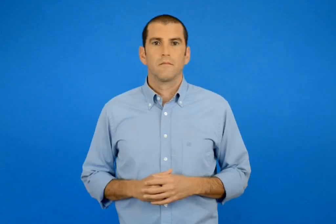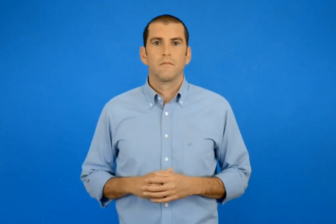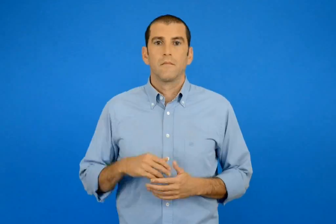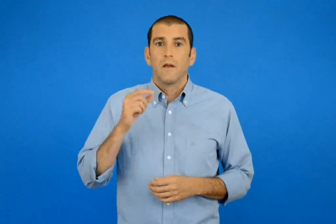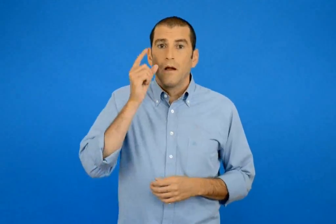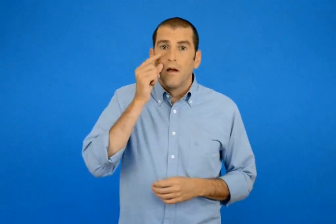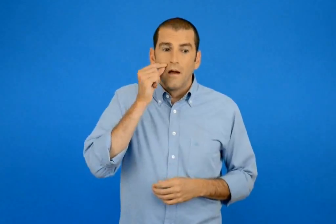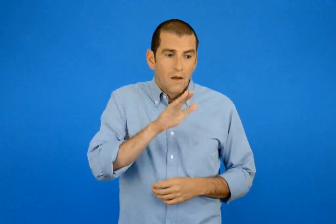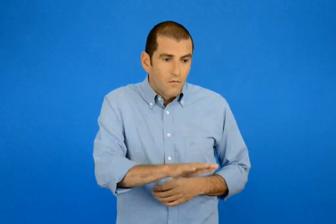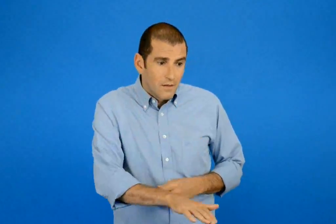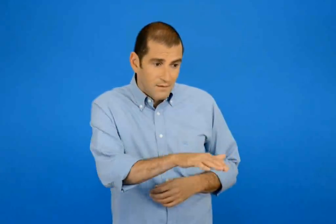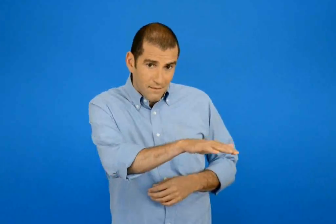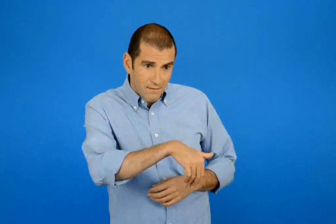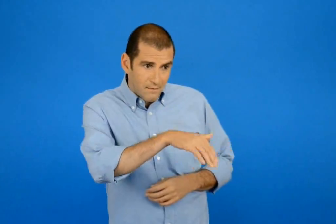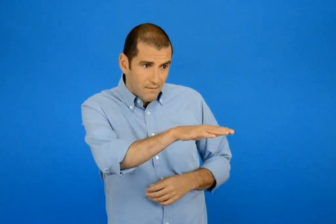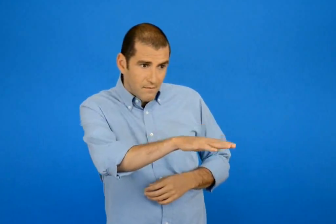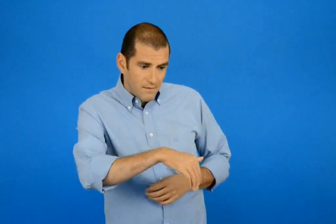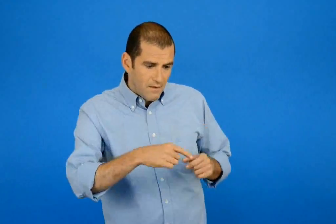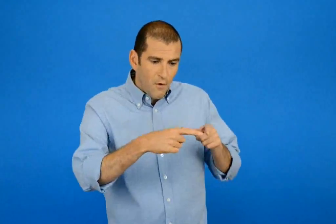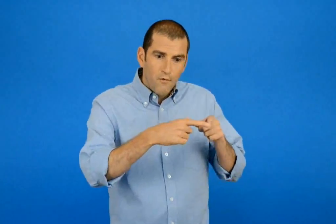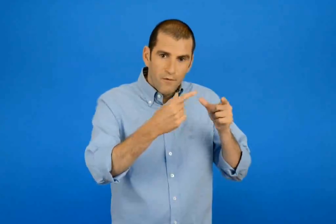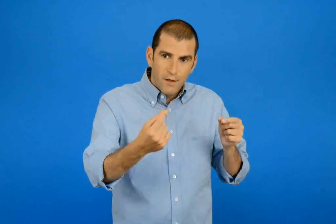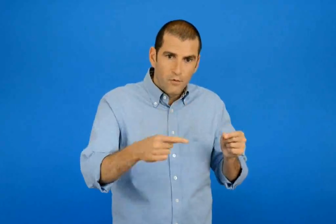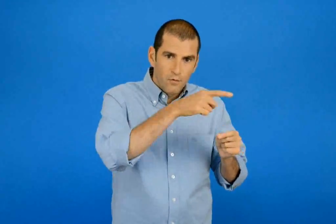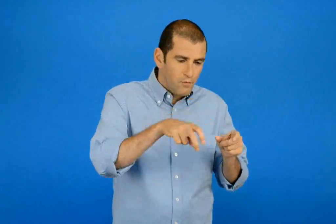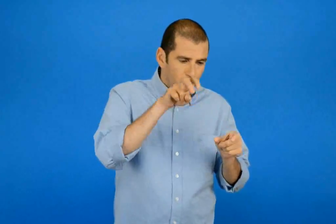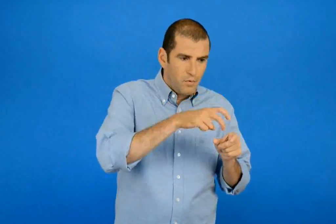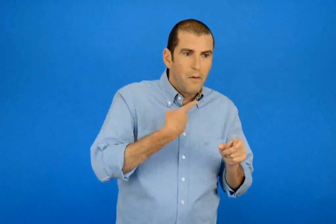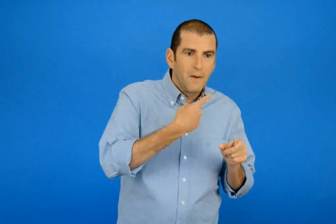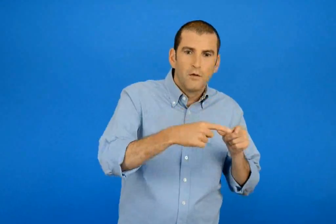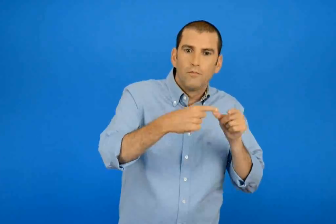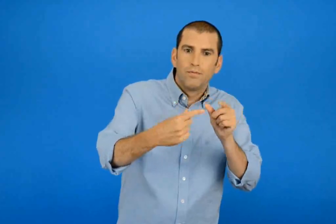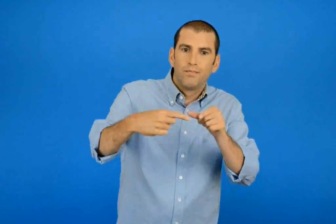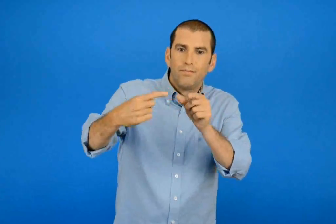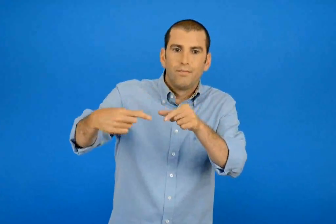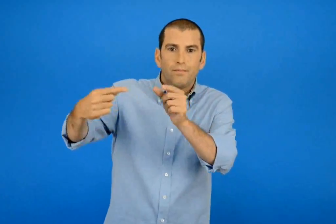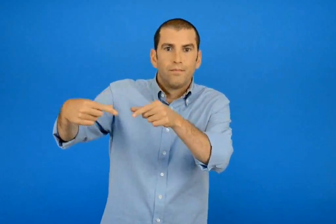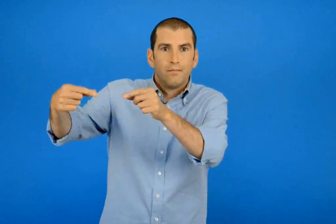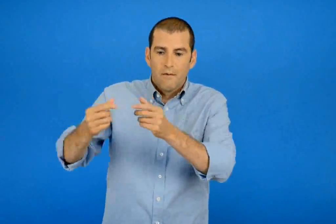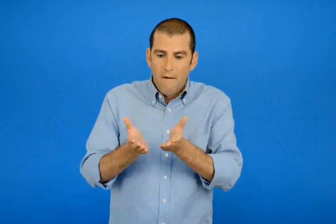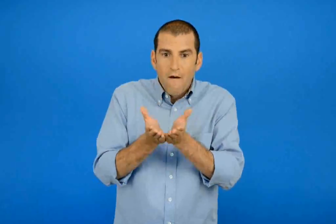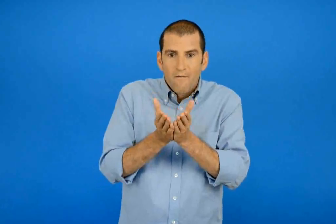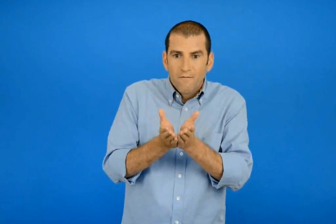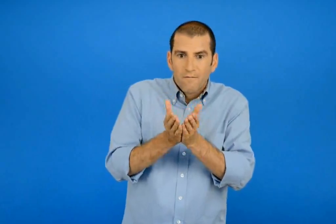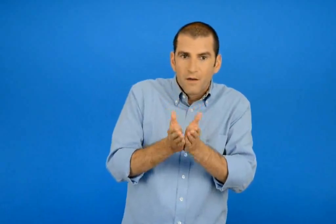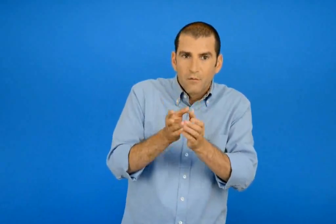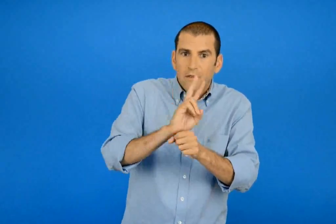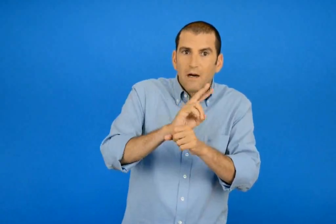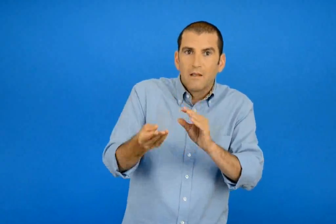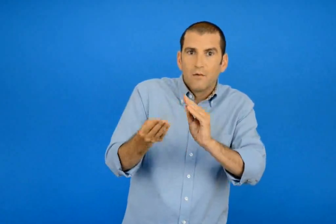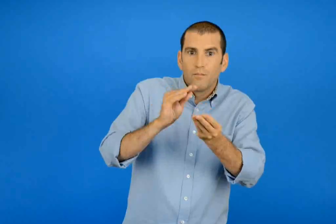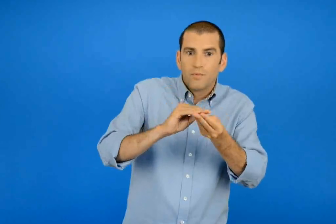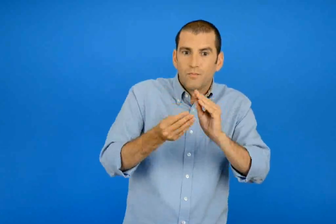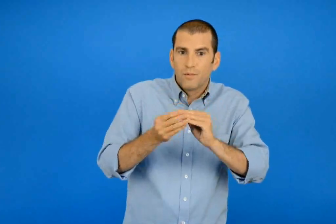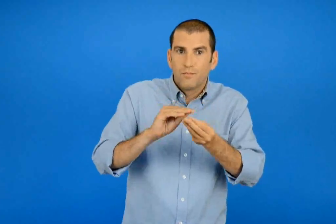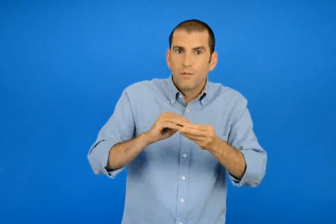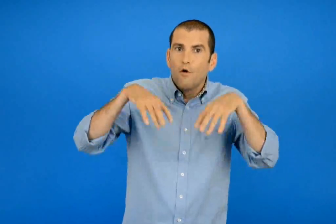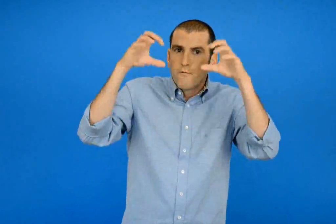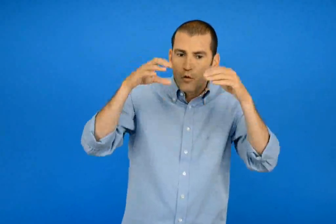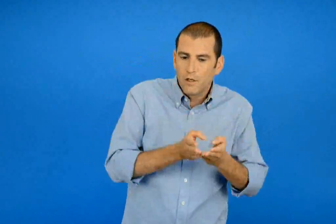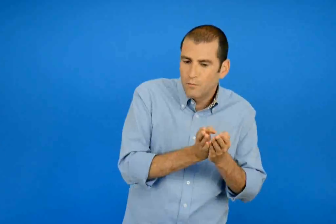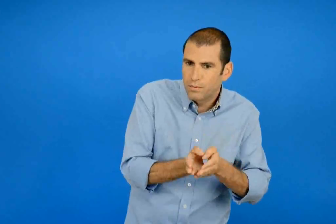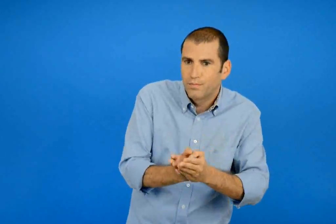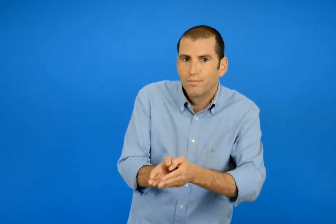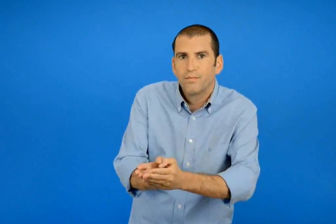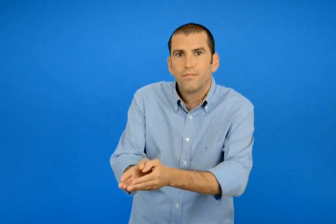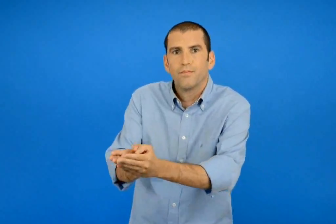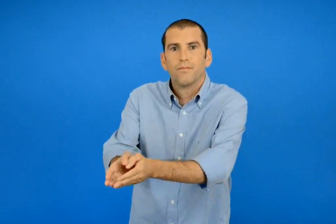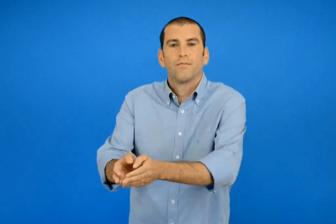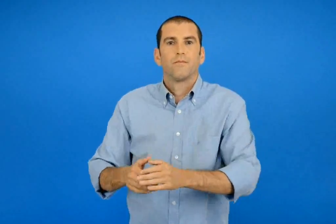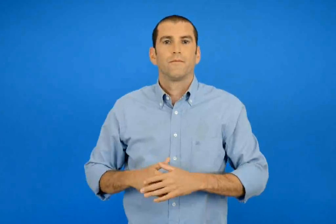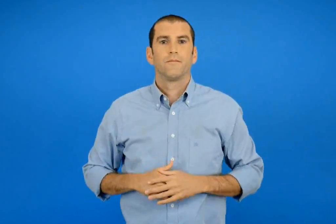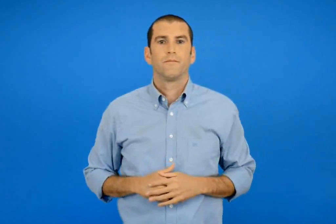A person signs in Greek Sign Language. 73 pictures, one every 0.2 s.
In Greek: έλα έλα αγοράκι κάτσε σε ένα ιπτάμενο φύλλο να φύγουμε μαζί φτιάξε χάρτινες βαρκούλες να τις πάρει η βροχή
